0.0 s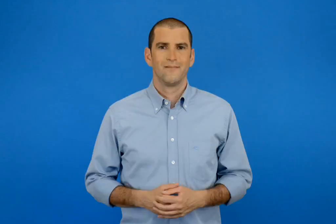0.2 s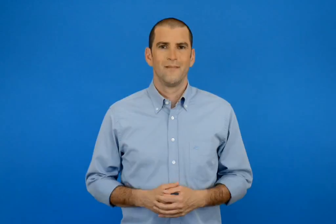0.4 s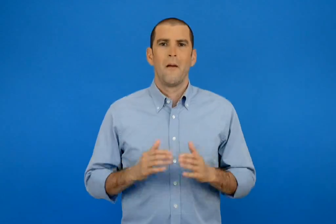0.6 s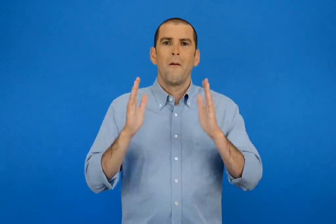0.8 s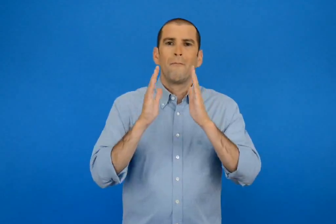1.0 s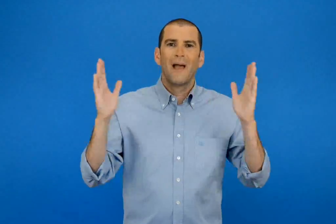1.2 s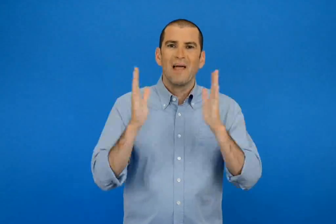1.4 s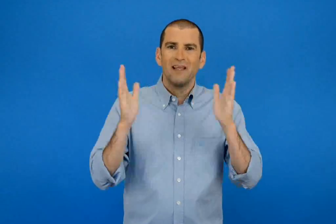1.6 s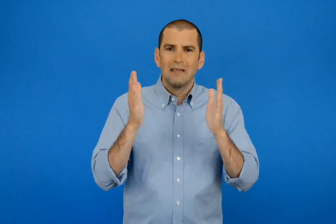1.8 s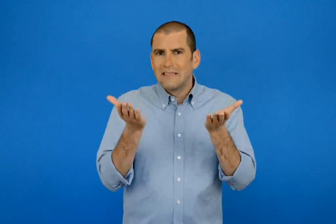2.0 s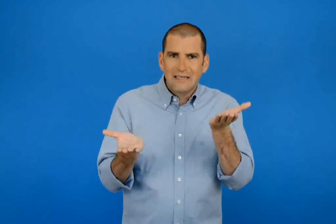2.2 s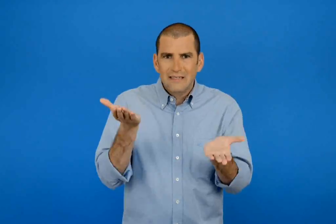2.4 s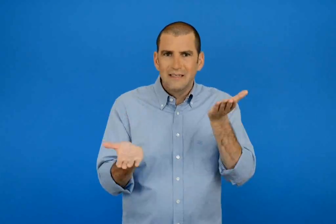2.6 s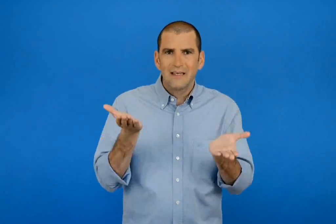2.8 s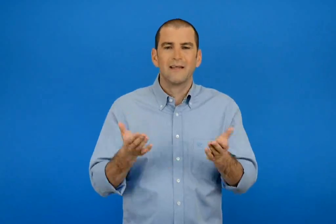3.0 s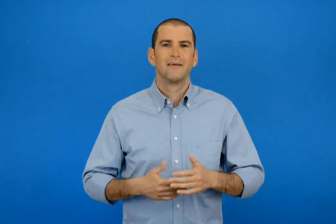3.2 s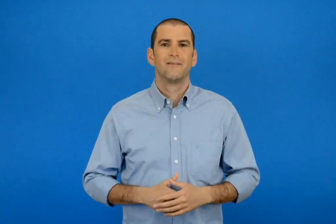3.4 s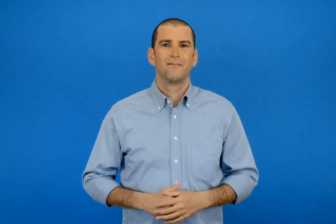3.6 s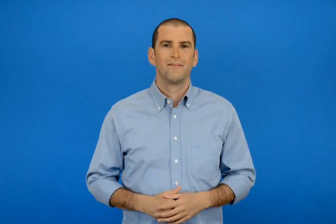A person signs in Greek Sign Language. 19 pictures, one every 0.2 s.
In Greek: σύγκριση μεγεθών
